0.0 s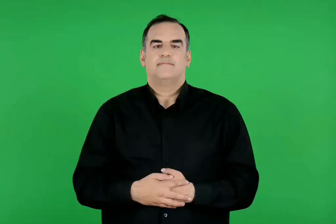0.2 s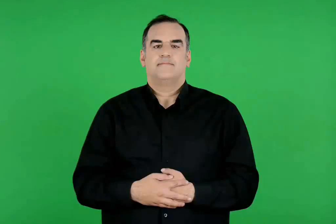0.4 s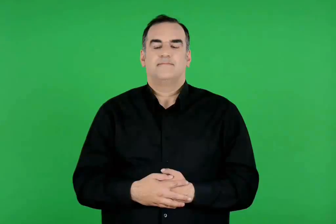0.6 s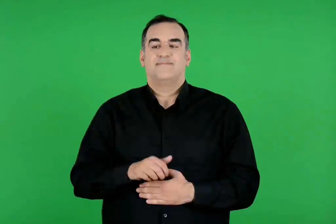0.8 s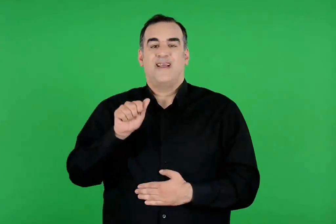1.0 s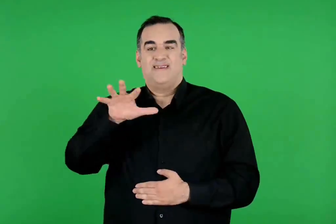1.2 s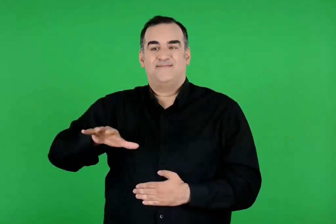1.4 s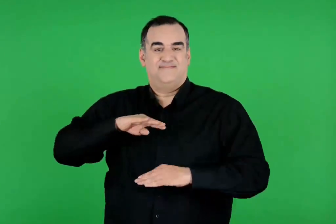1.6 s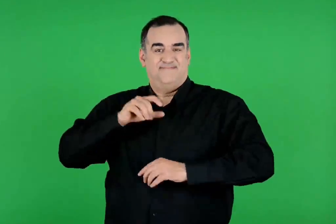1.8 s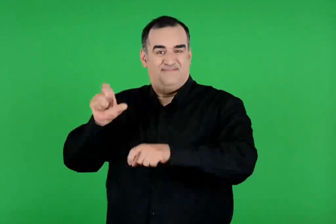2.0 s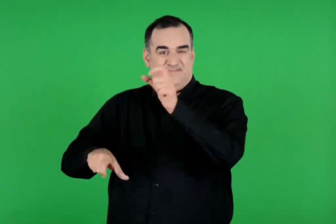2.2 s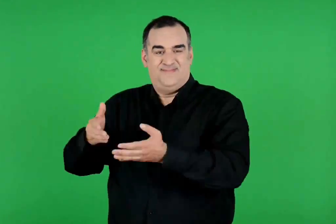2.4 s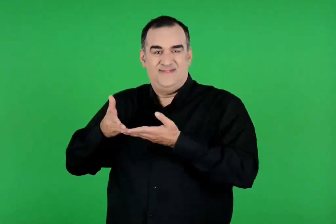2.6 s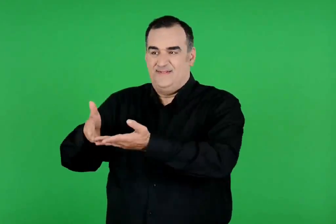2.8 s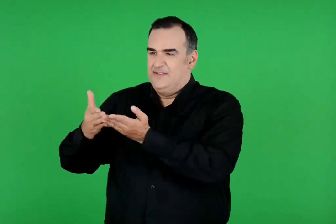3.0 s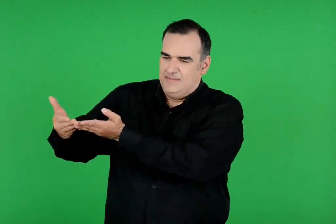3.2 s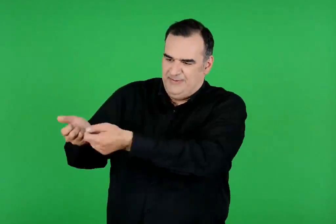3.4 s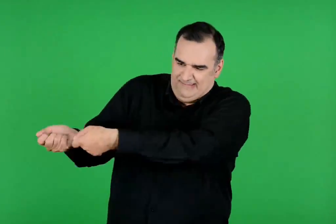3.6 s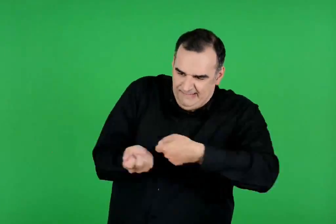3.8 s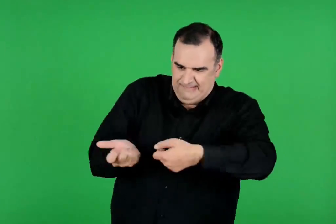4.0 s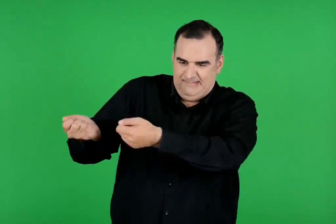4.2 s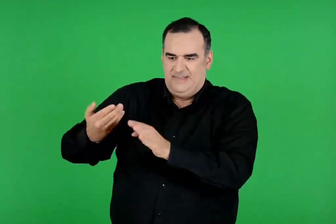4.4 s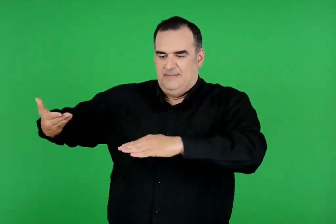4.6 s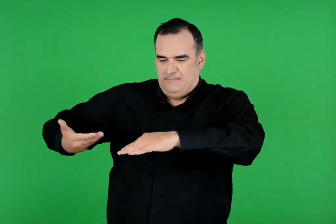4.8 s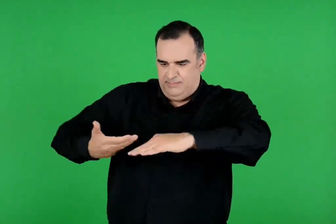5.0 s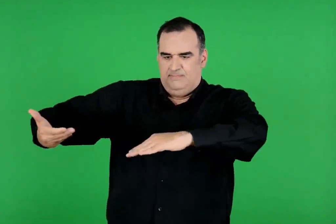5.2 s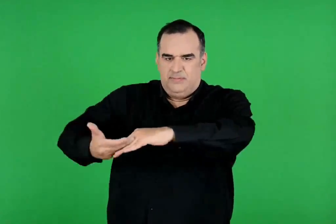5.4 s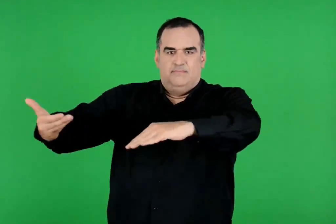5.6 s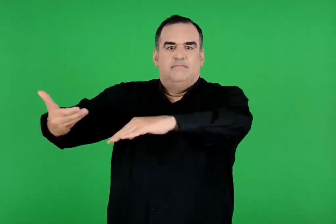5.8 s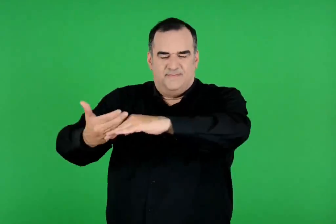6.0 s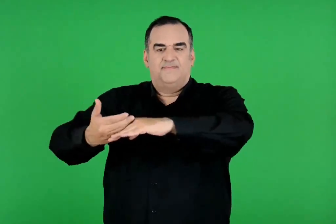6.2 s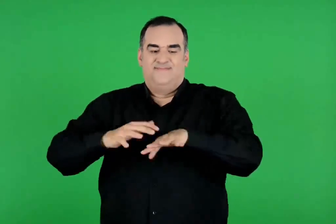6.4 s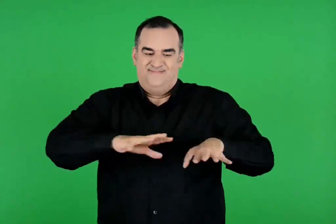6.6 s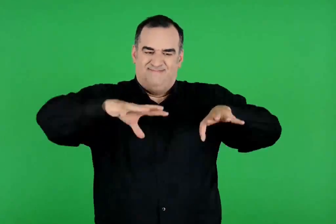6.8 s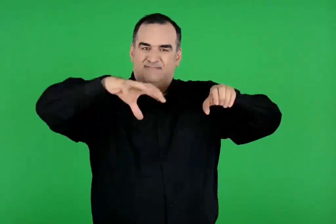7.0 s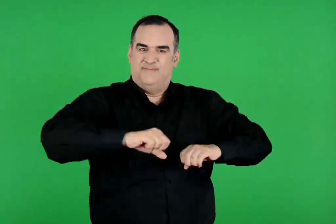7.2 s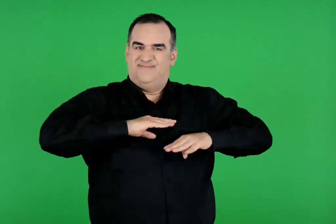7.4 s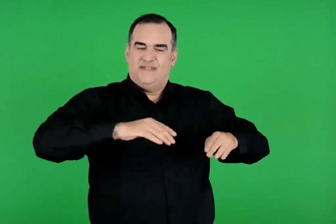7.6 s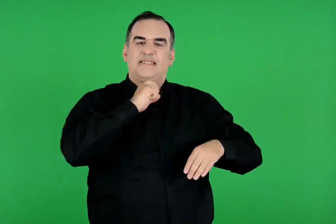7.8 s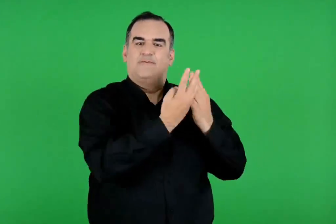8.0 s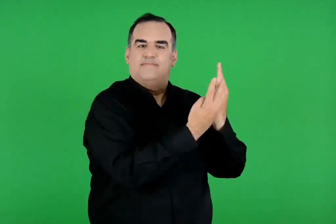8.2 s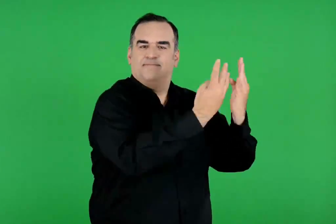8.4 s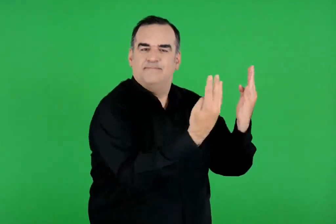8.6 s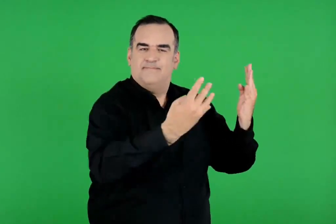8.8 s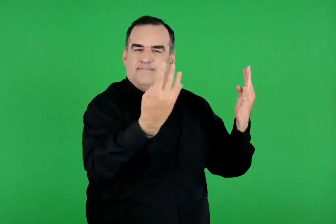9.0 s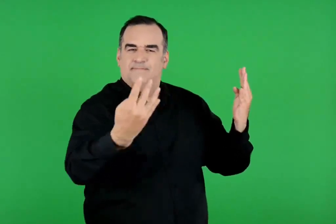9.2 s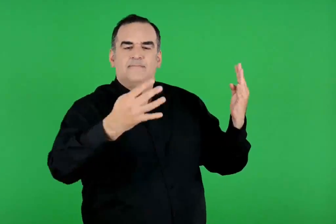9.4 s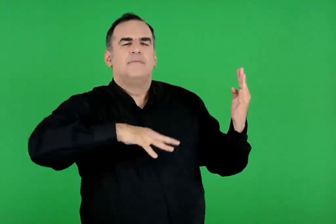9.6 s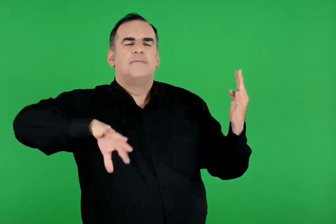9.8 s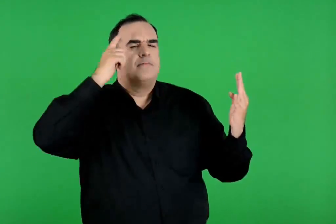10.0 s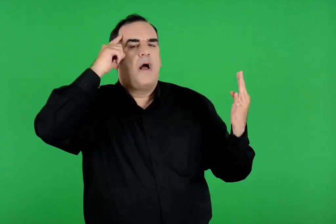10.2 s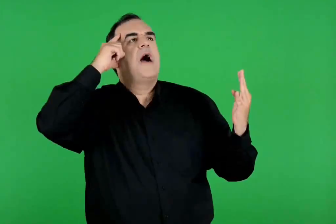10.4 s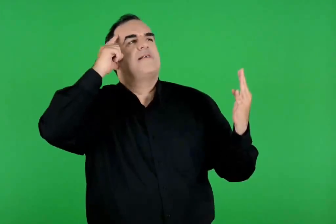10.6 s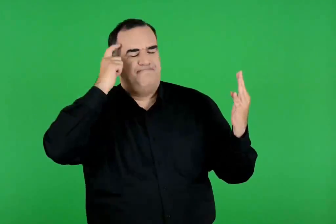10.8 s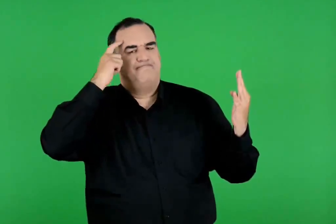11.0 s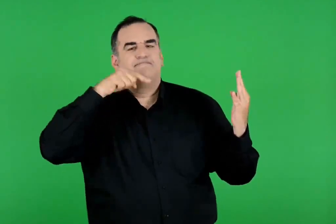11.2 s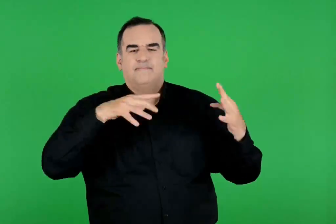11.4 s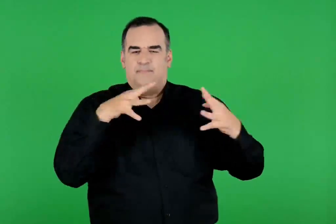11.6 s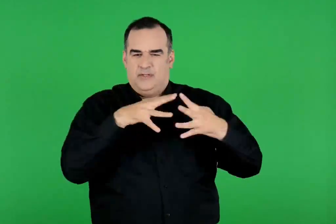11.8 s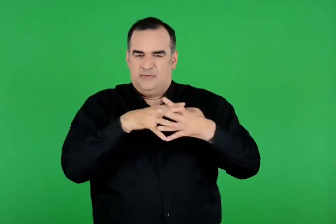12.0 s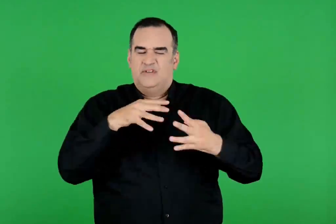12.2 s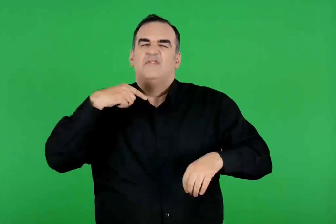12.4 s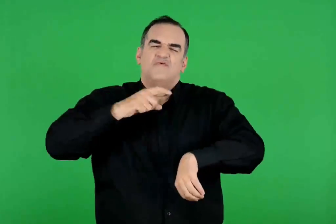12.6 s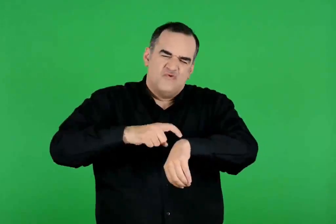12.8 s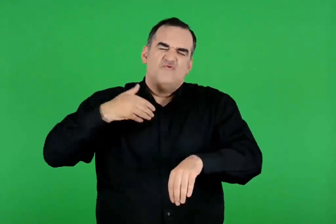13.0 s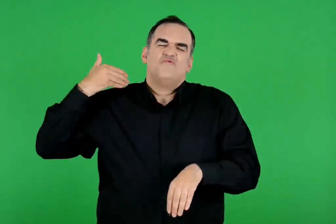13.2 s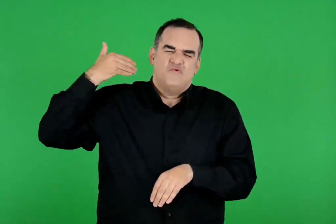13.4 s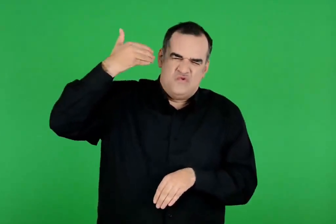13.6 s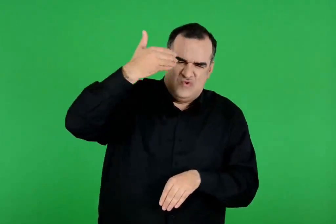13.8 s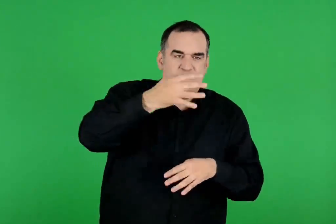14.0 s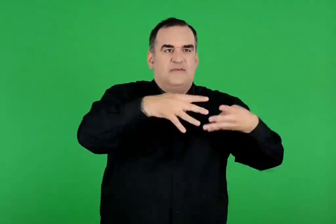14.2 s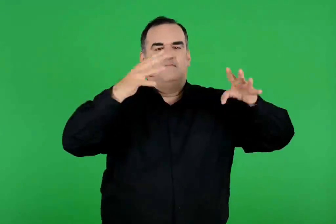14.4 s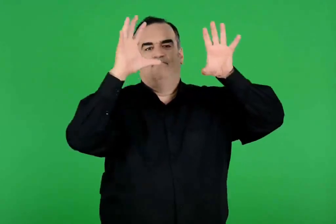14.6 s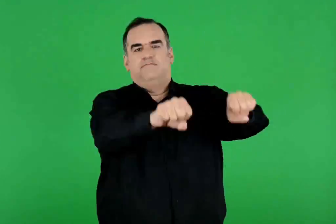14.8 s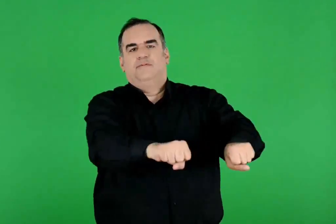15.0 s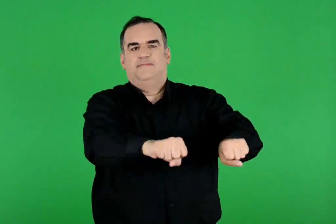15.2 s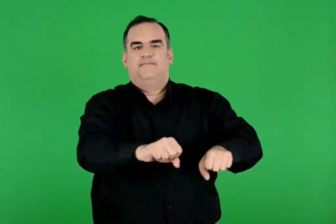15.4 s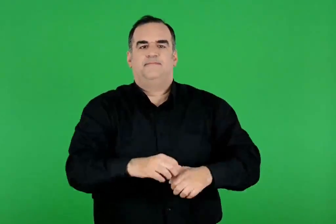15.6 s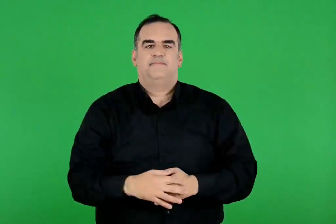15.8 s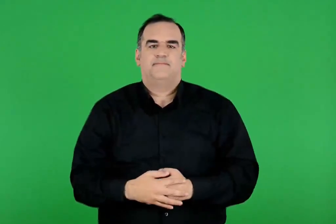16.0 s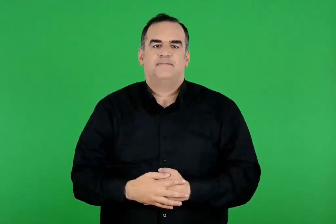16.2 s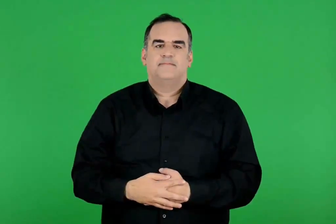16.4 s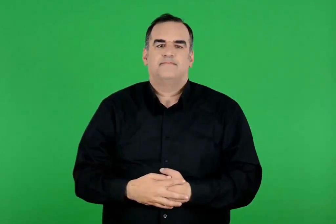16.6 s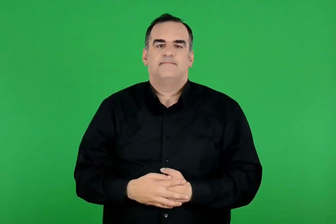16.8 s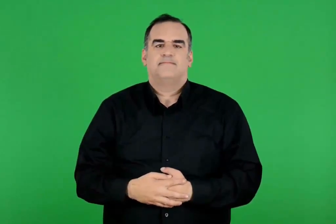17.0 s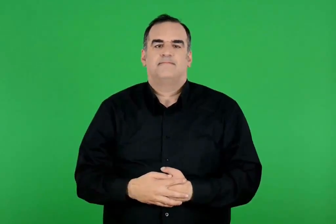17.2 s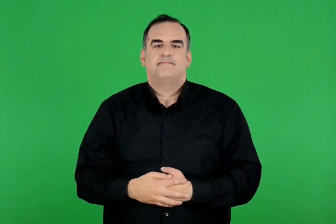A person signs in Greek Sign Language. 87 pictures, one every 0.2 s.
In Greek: οι αχαιοί τράβηξαν τα πλοία τους στη στεριά κι έφτιαξαν στρατόπεδο που το έκλεισαν με τείχος ξύλινο , γιατί κατάλαβαν ότι θα χρειάζονταν πολύ καιρό μέχρι να καταφέρουν να κυριεύσουν την τροία
